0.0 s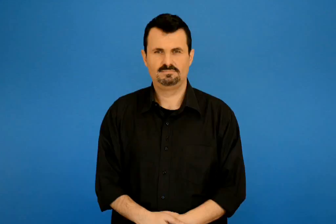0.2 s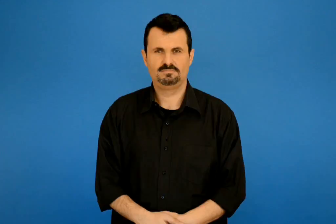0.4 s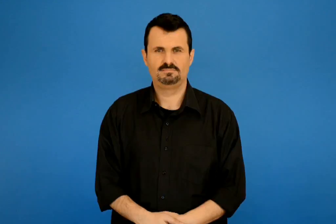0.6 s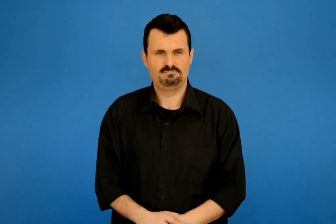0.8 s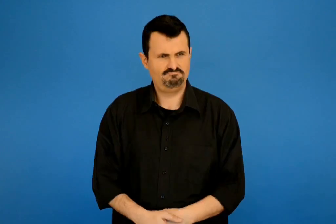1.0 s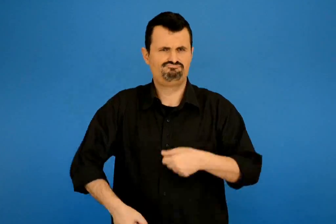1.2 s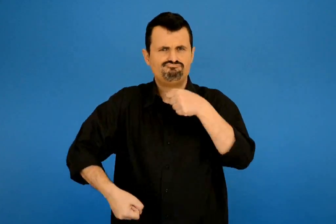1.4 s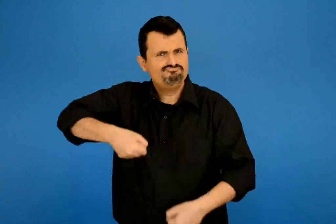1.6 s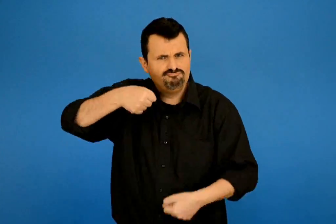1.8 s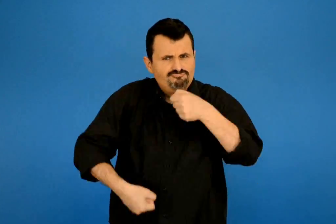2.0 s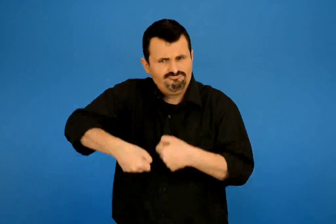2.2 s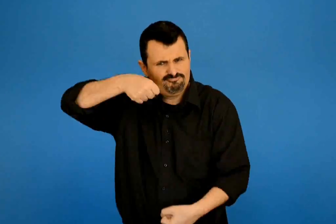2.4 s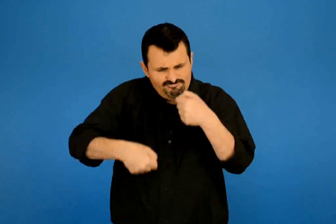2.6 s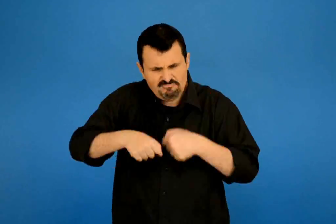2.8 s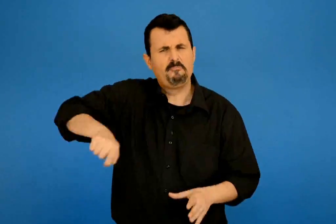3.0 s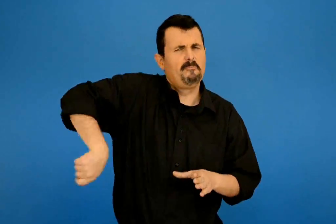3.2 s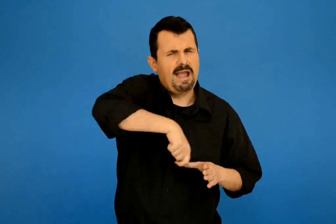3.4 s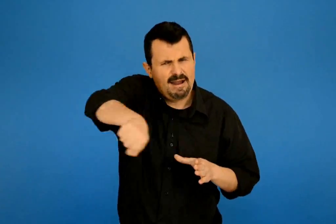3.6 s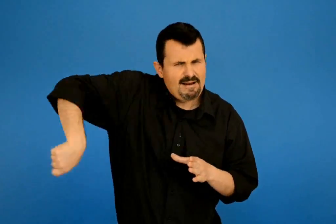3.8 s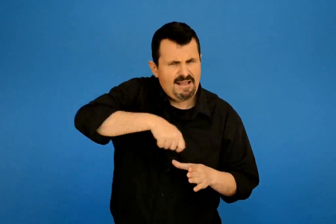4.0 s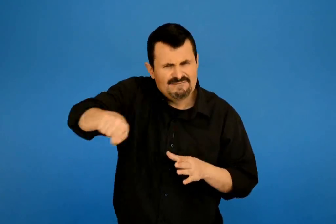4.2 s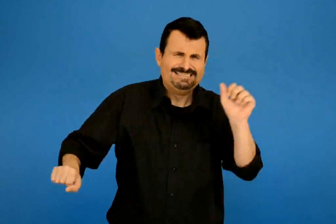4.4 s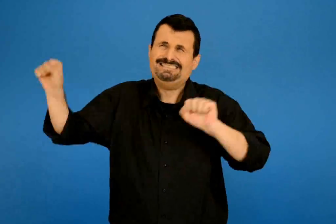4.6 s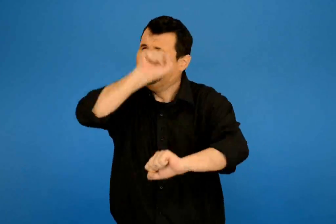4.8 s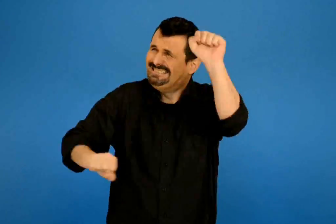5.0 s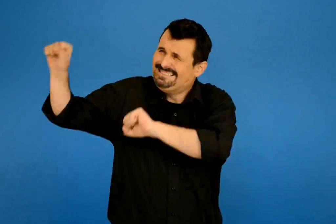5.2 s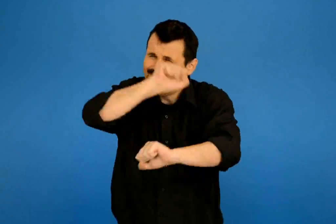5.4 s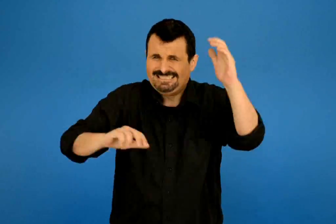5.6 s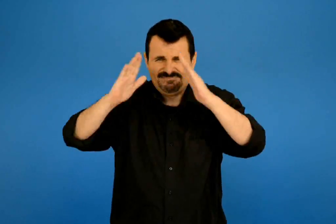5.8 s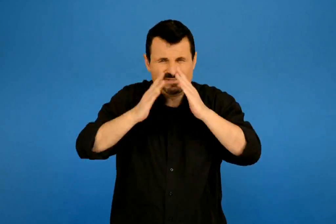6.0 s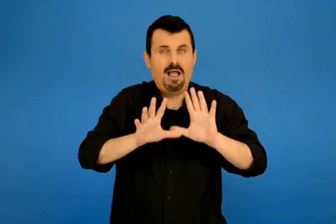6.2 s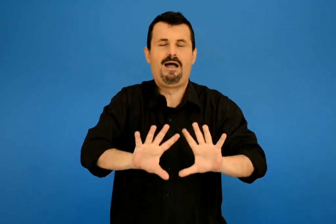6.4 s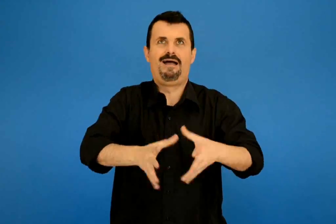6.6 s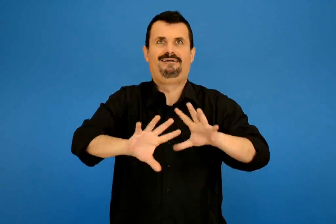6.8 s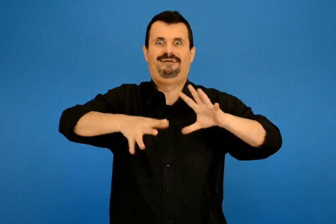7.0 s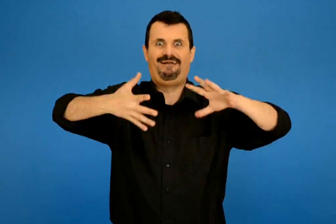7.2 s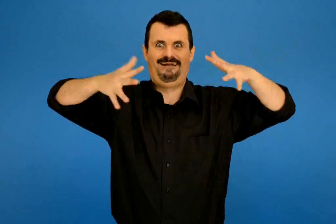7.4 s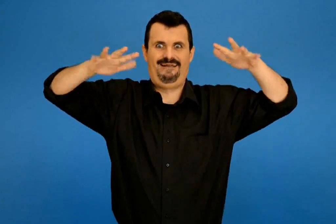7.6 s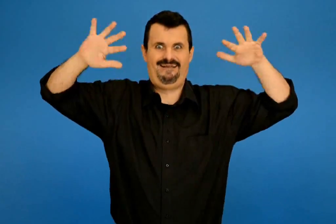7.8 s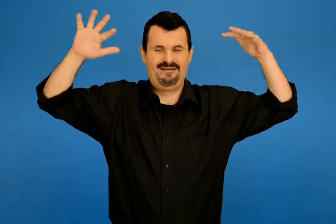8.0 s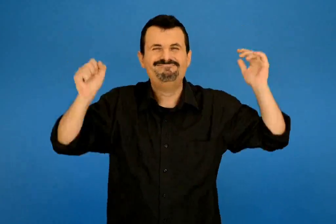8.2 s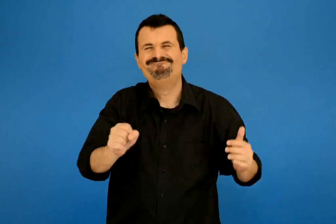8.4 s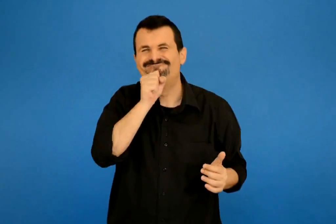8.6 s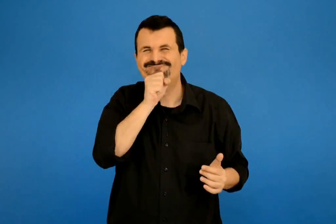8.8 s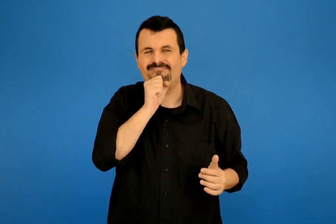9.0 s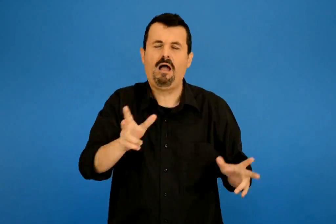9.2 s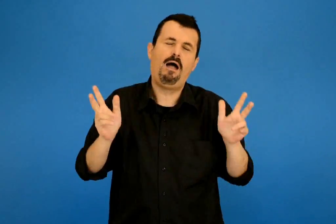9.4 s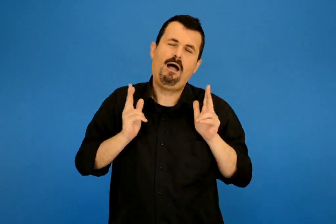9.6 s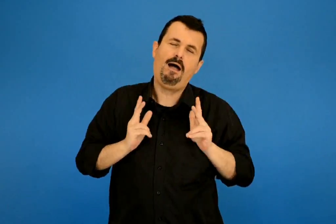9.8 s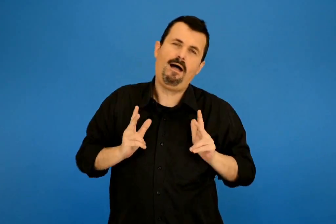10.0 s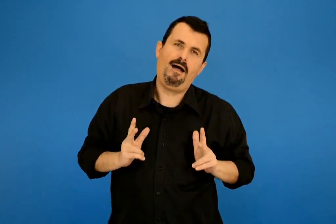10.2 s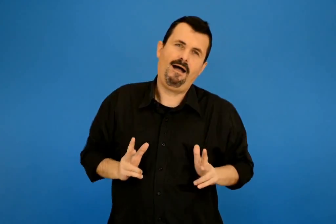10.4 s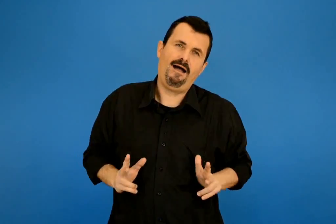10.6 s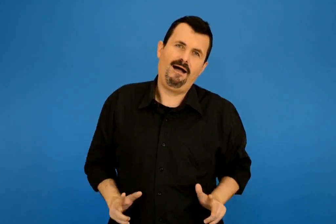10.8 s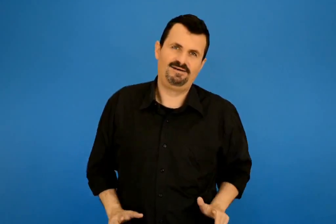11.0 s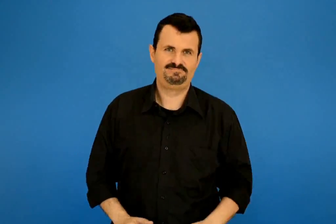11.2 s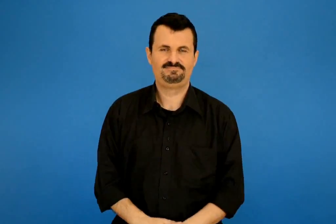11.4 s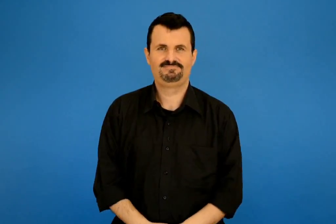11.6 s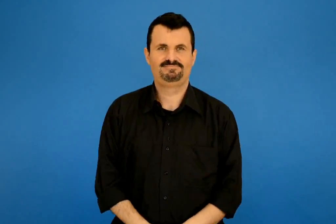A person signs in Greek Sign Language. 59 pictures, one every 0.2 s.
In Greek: ζυμώνει μαγειρεύει φτιάχνει το σπίτι το έκαμε να αστραφτεί η δρακόντισσα ευχαριστήθηκε
